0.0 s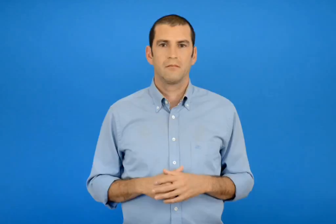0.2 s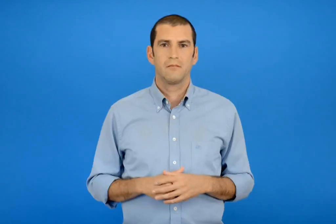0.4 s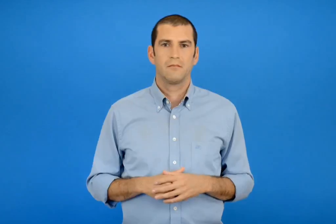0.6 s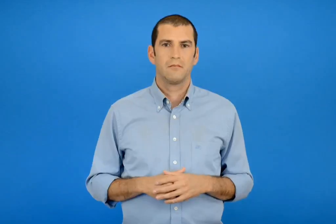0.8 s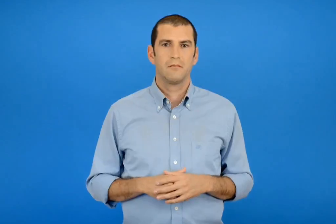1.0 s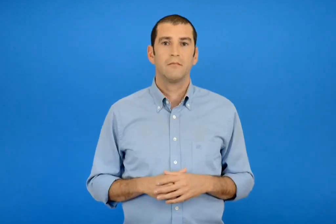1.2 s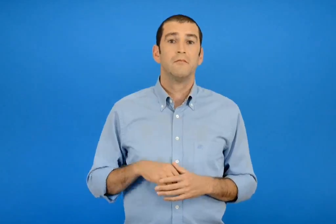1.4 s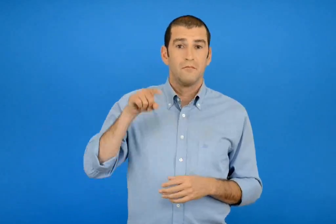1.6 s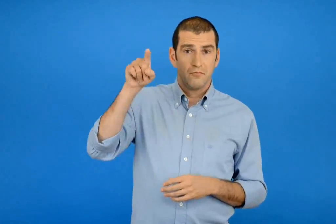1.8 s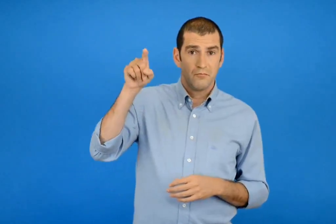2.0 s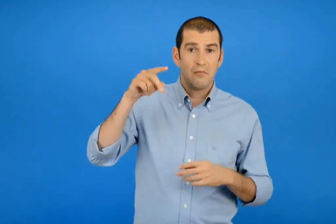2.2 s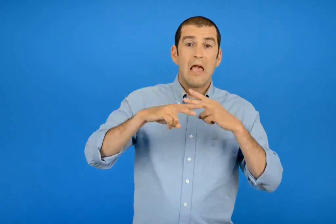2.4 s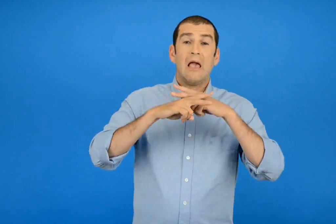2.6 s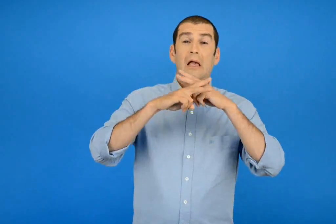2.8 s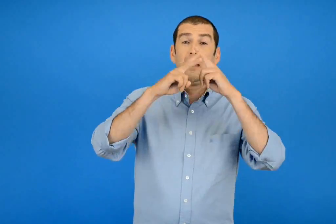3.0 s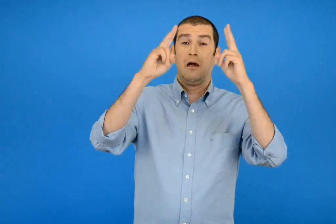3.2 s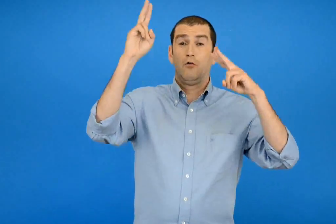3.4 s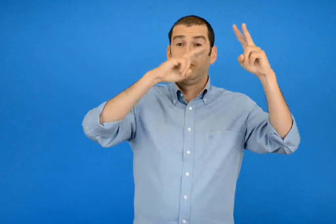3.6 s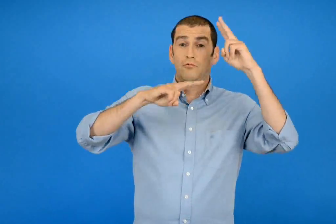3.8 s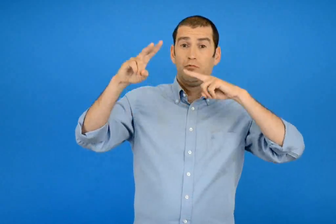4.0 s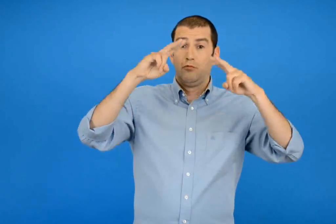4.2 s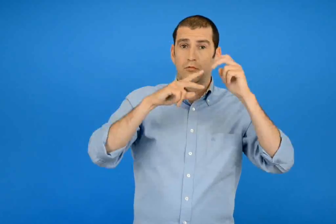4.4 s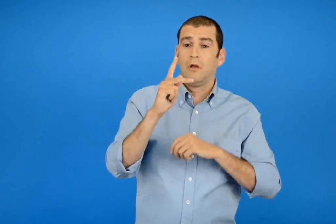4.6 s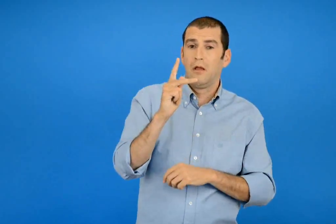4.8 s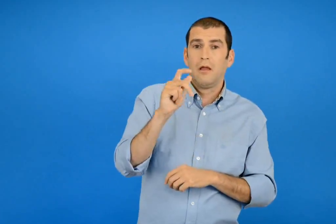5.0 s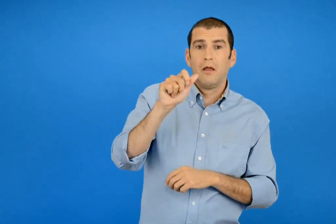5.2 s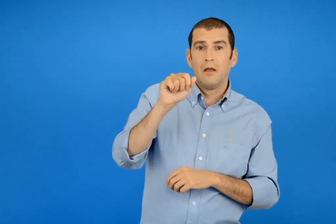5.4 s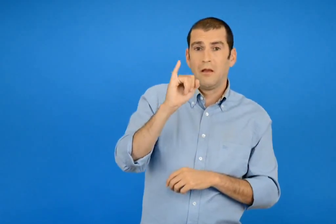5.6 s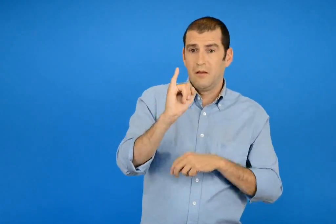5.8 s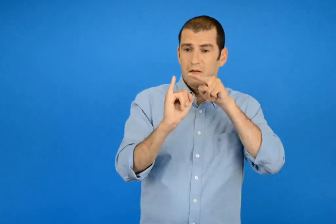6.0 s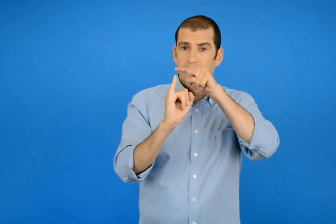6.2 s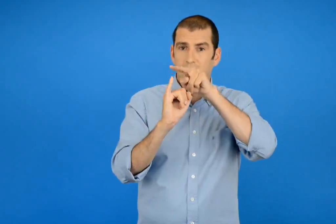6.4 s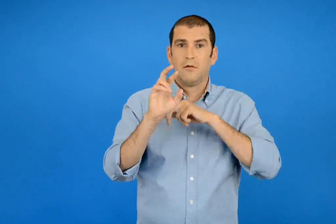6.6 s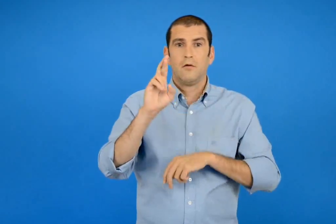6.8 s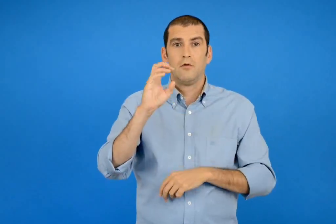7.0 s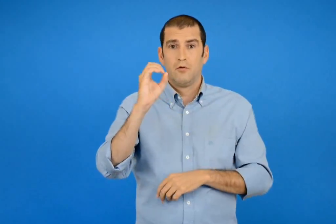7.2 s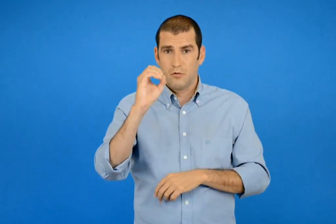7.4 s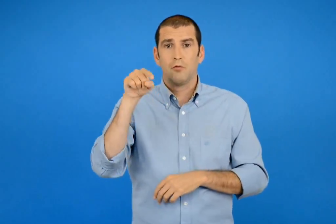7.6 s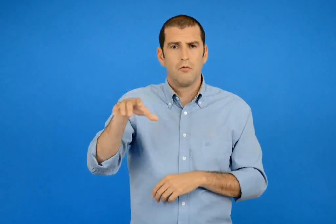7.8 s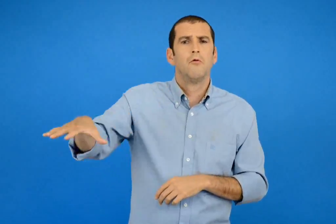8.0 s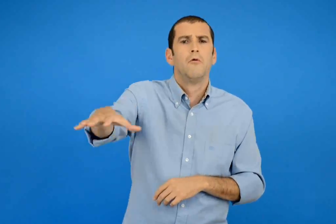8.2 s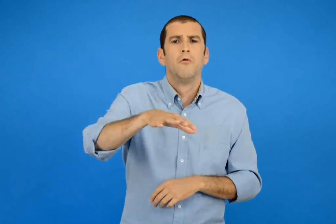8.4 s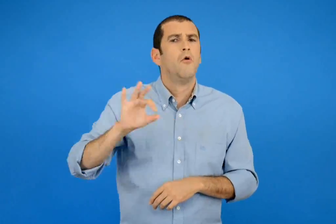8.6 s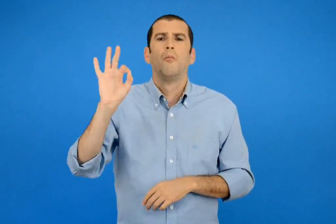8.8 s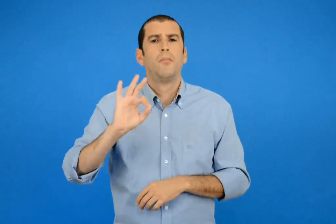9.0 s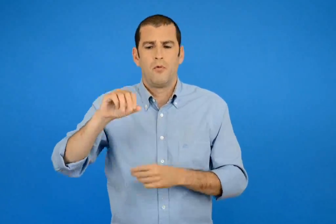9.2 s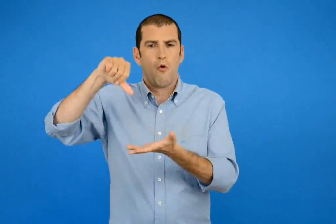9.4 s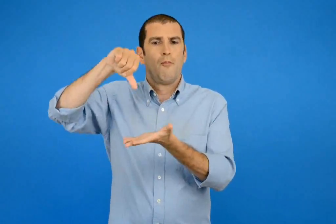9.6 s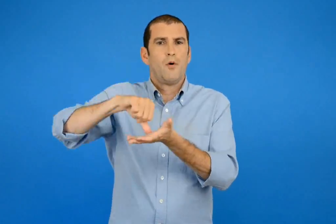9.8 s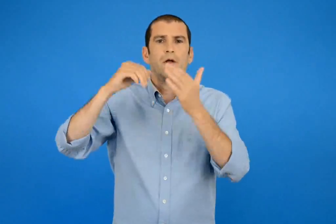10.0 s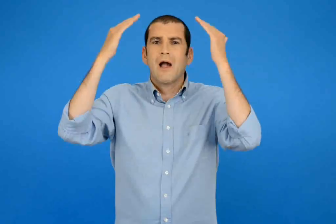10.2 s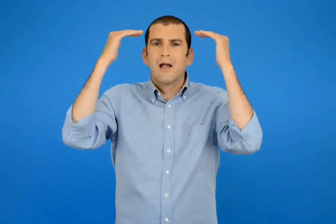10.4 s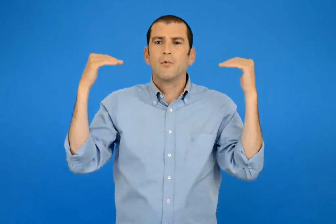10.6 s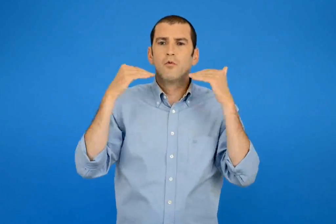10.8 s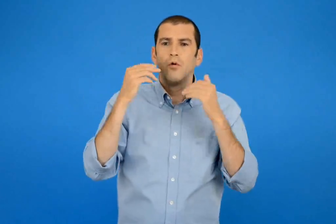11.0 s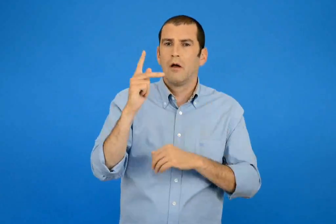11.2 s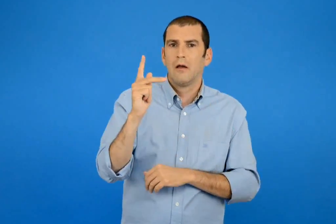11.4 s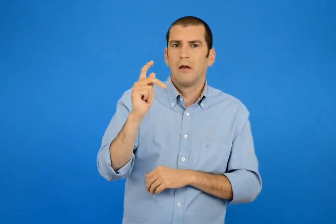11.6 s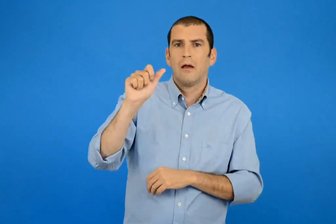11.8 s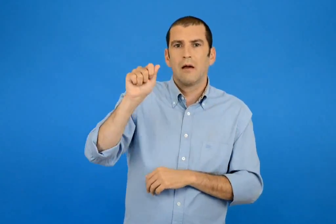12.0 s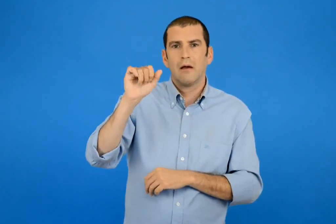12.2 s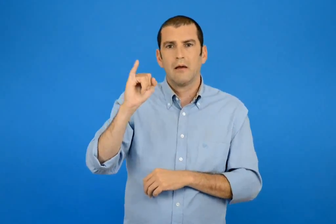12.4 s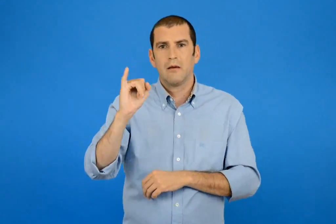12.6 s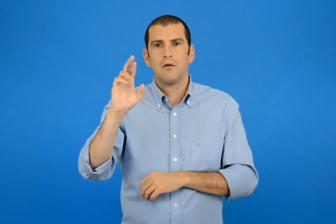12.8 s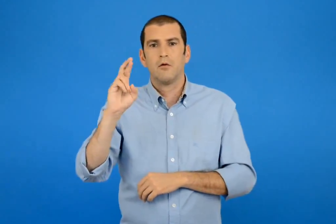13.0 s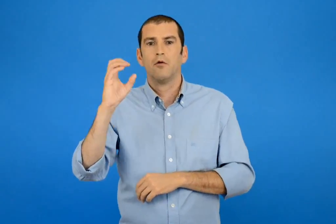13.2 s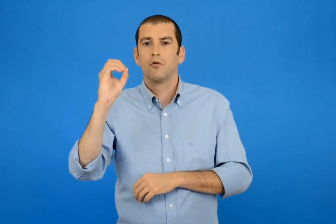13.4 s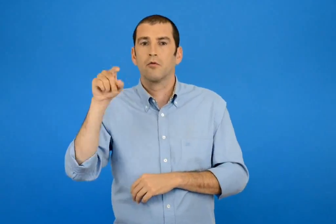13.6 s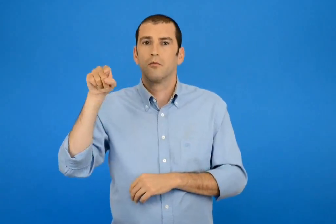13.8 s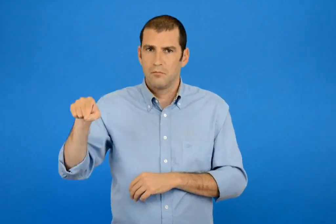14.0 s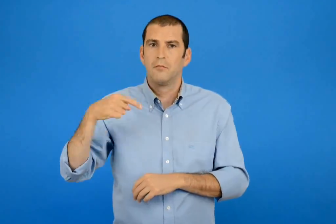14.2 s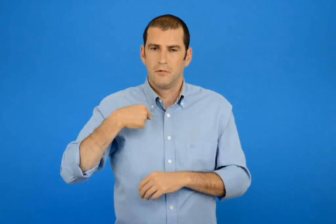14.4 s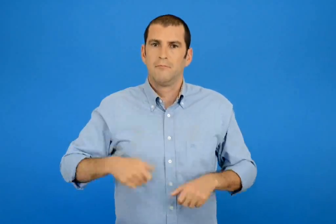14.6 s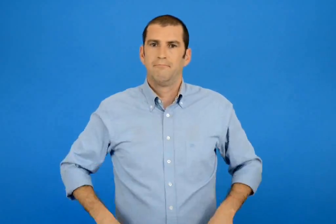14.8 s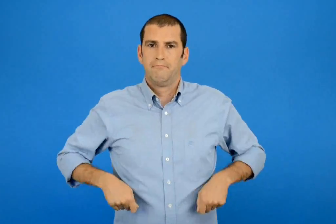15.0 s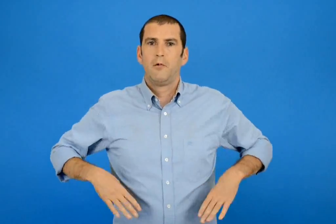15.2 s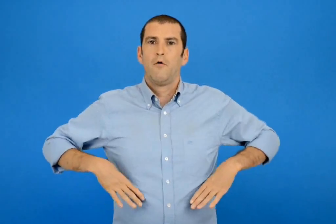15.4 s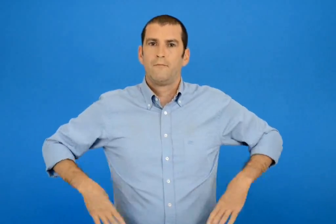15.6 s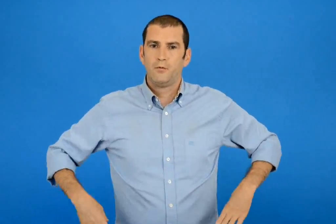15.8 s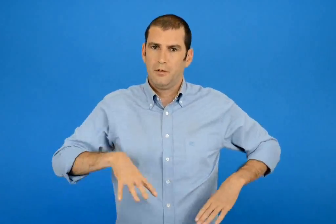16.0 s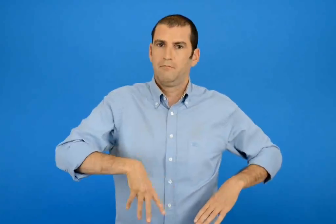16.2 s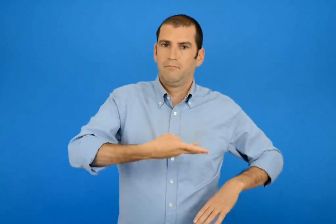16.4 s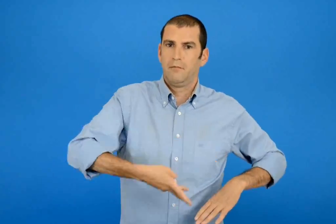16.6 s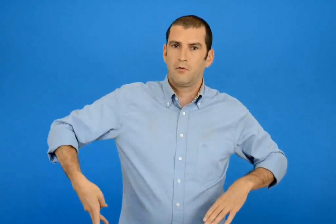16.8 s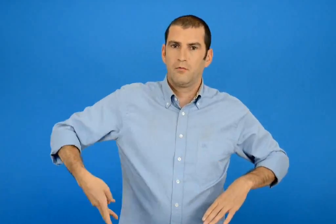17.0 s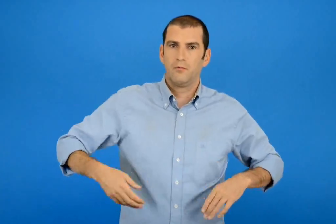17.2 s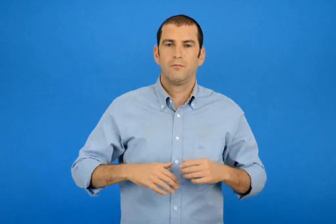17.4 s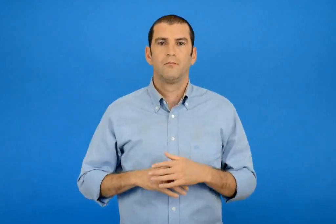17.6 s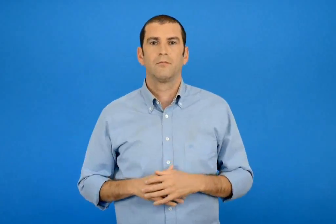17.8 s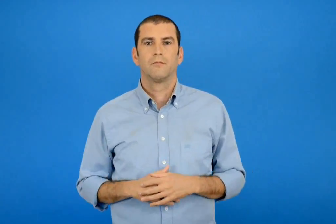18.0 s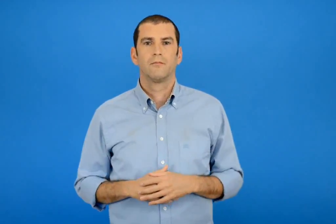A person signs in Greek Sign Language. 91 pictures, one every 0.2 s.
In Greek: έκανε καλό καιρό στο καιρό και φόρεσα την καρό φούστα μου
